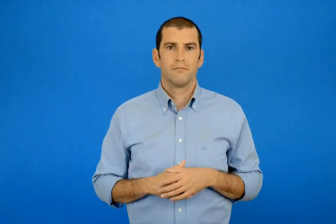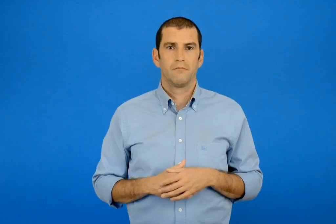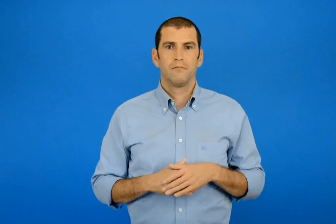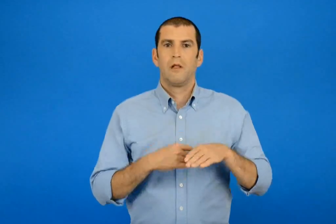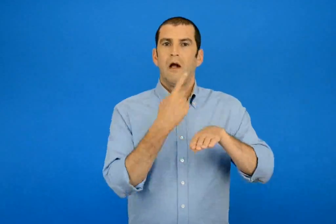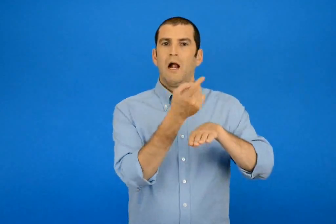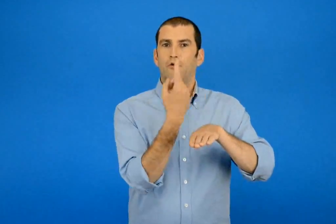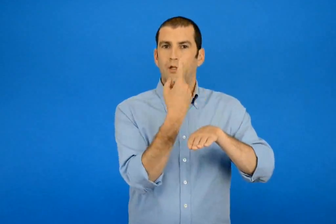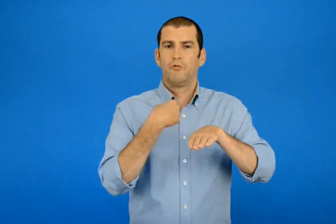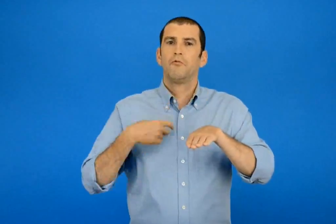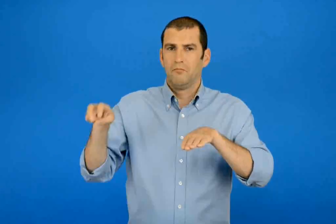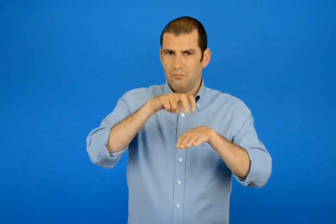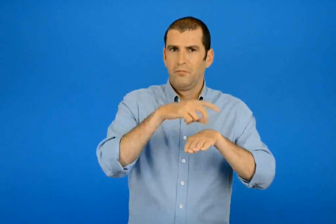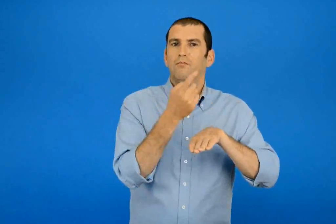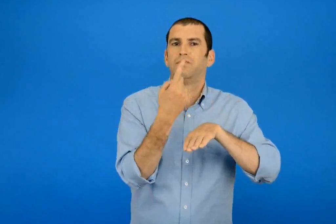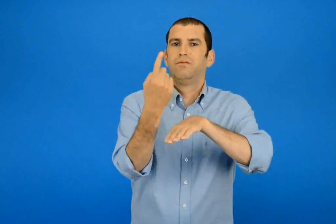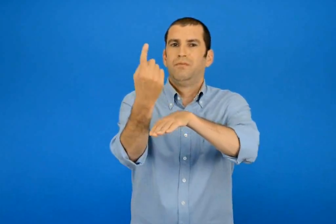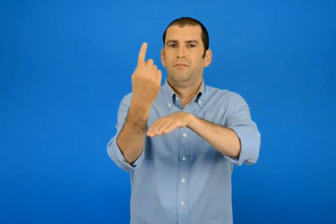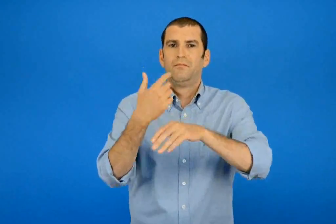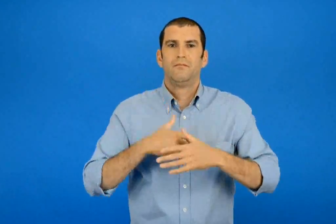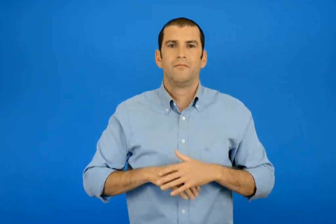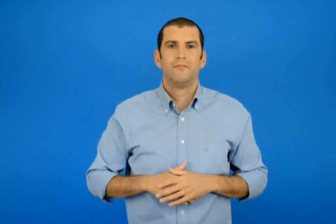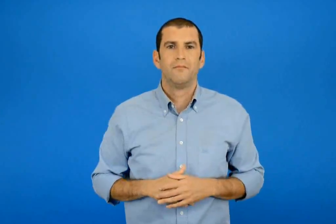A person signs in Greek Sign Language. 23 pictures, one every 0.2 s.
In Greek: θα πάρω ελικόπτερο
